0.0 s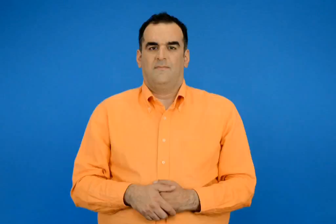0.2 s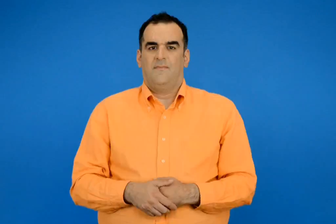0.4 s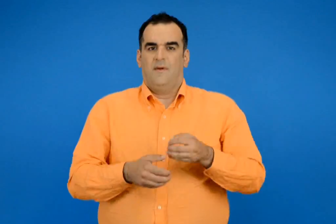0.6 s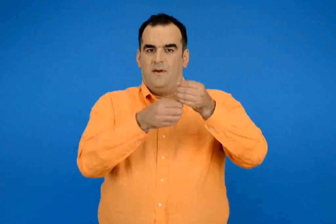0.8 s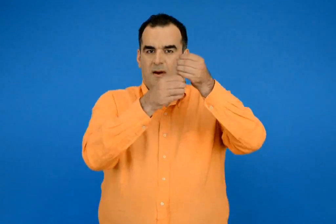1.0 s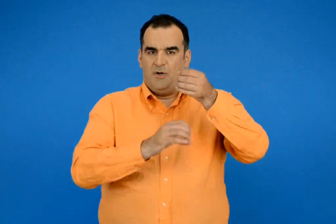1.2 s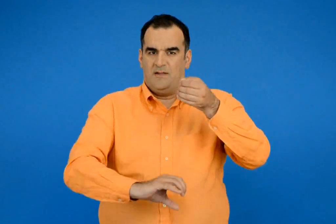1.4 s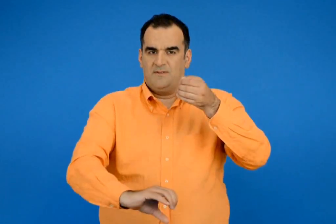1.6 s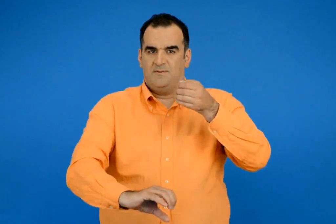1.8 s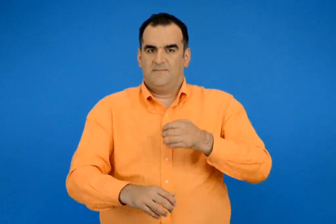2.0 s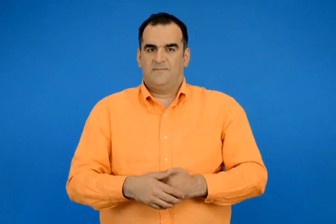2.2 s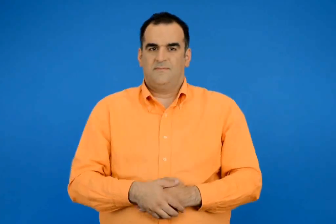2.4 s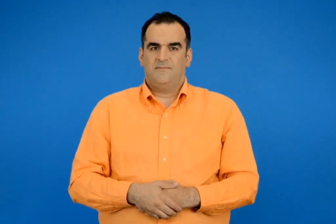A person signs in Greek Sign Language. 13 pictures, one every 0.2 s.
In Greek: αποχέτευση
